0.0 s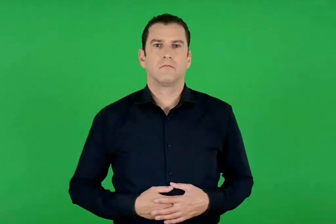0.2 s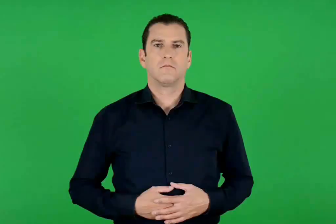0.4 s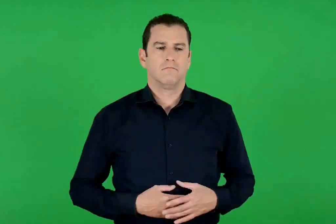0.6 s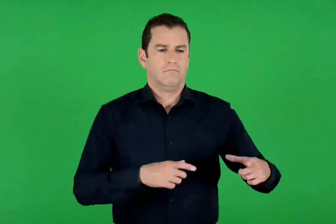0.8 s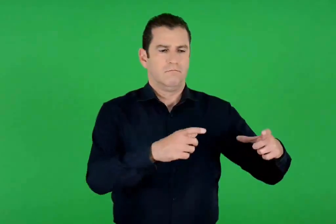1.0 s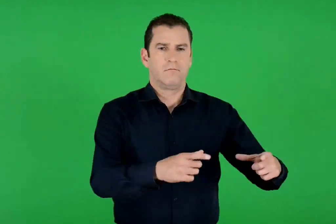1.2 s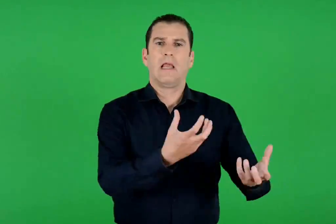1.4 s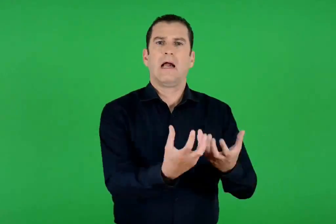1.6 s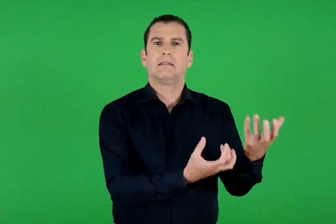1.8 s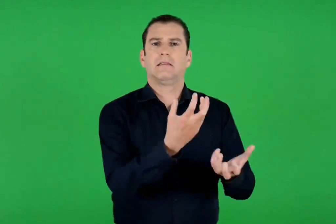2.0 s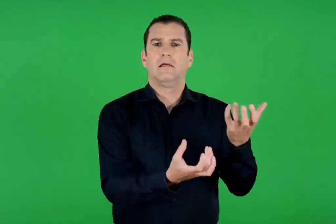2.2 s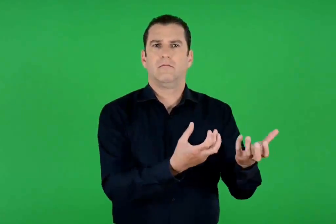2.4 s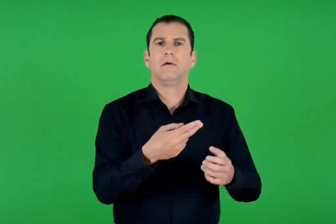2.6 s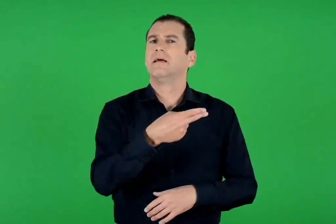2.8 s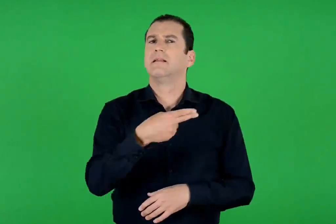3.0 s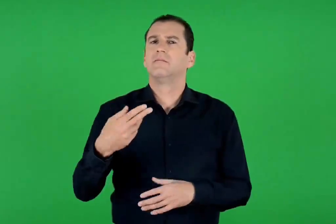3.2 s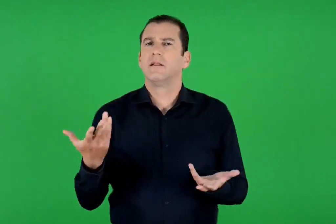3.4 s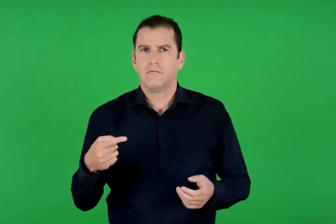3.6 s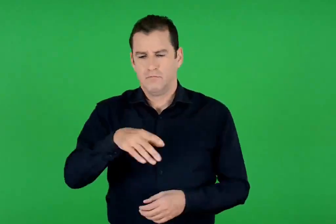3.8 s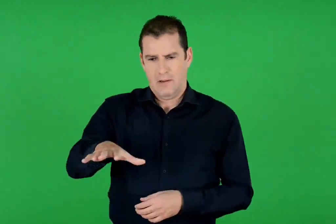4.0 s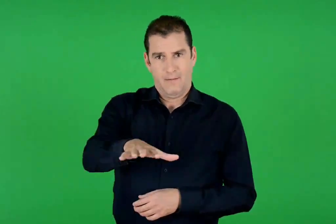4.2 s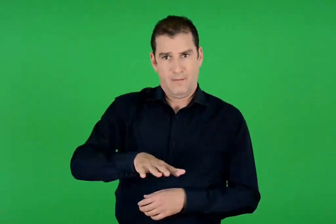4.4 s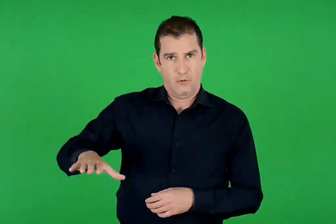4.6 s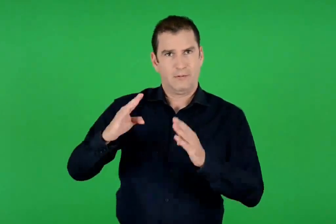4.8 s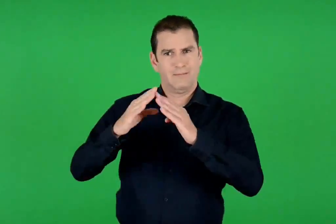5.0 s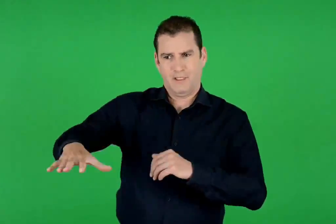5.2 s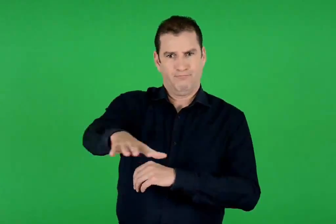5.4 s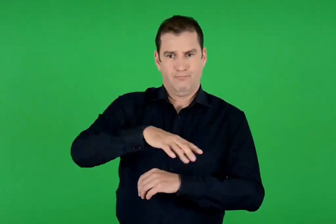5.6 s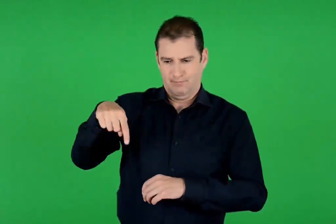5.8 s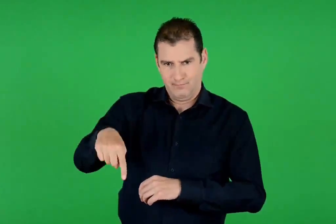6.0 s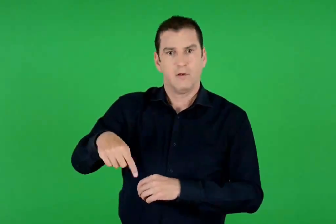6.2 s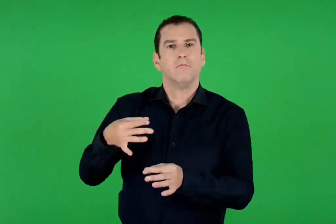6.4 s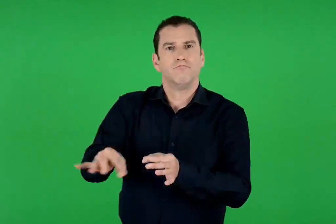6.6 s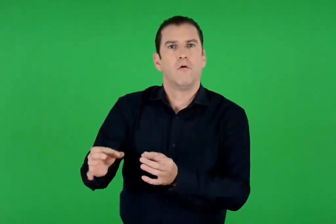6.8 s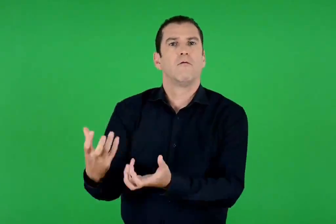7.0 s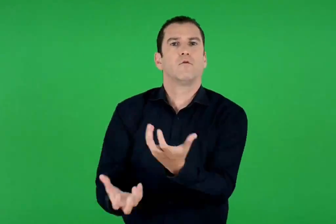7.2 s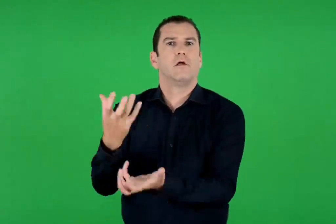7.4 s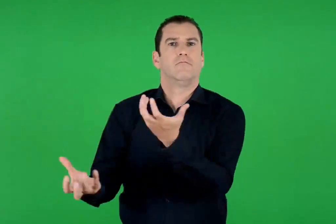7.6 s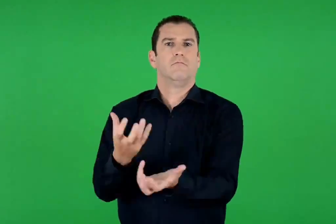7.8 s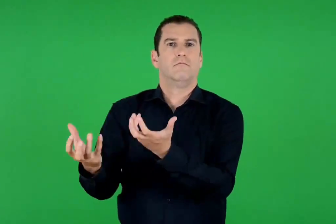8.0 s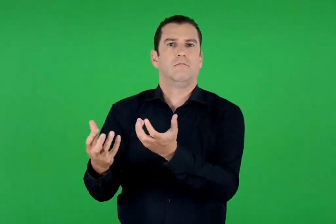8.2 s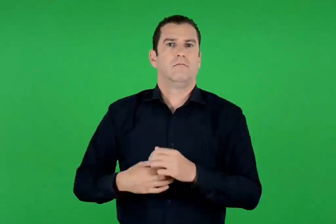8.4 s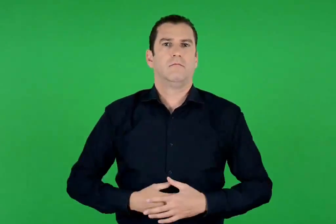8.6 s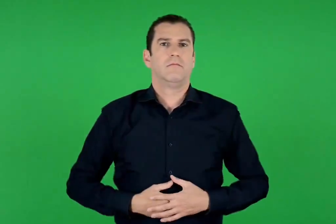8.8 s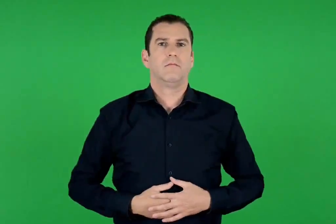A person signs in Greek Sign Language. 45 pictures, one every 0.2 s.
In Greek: εστία το μέρος του σπιτιού που άναβαν τη φωτιά
